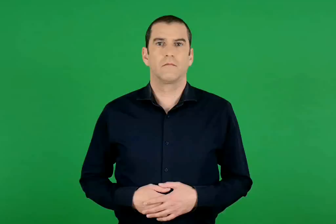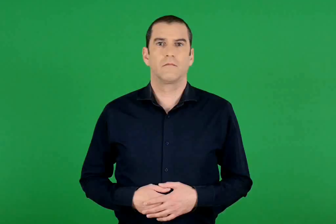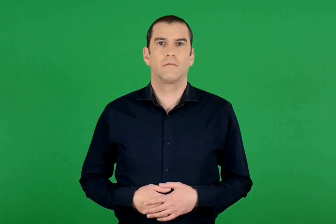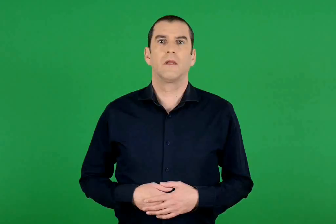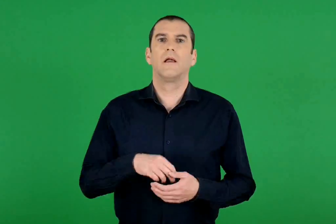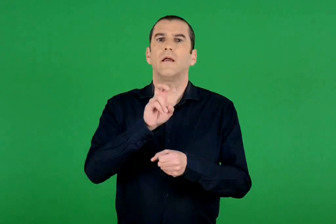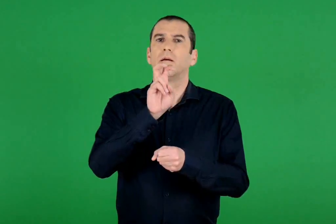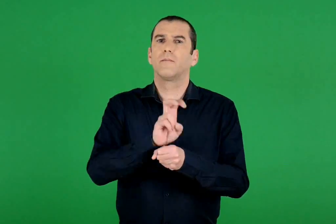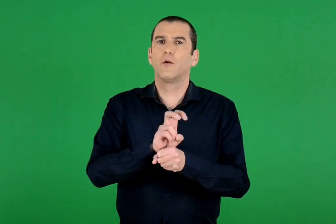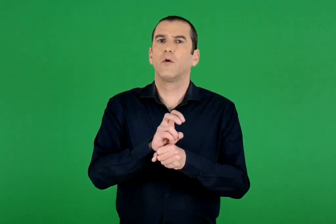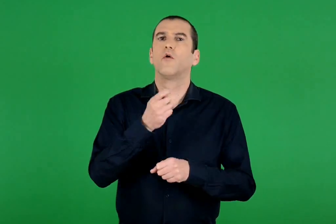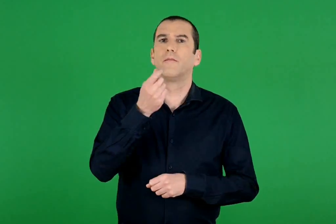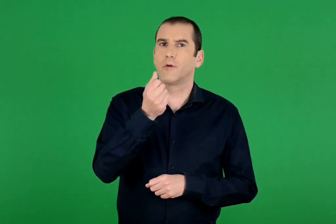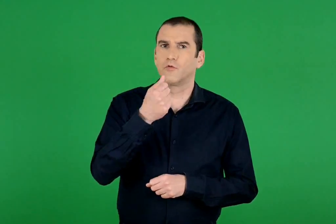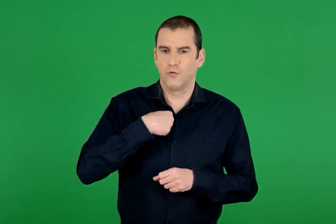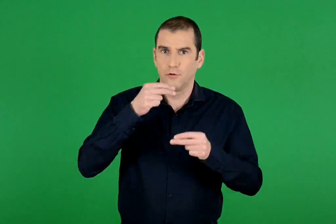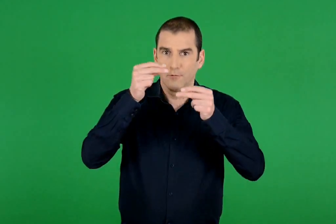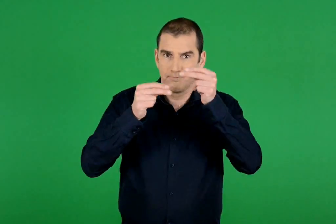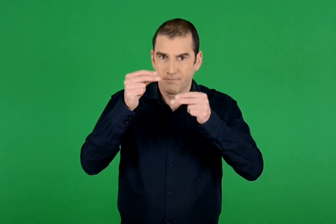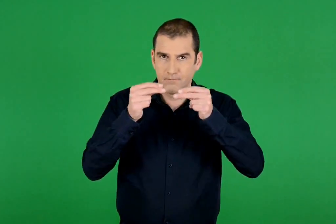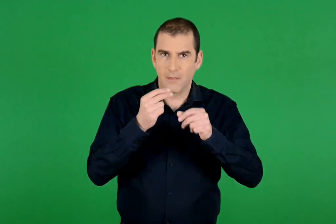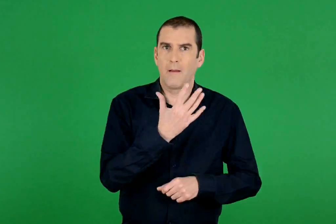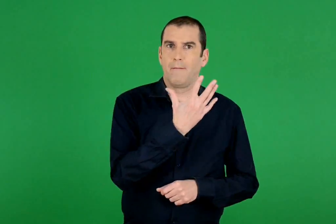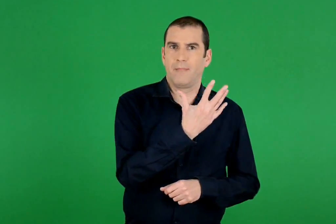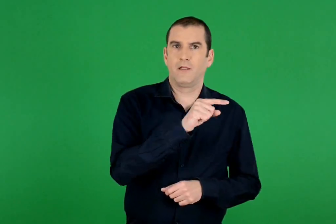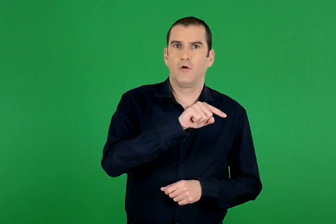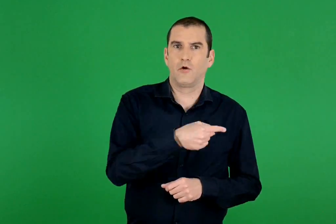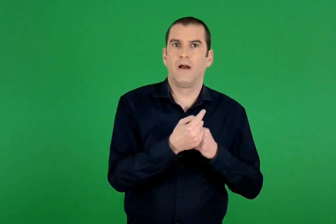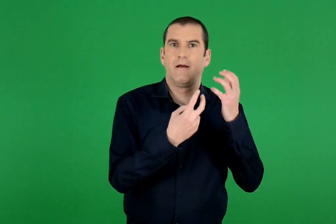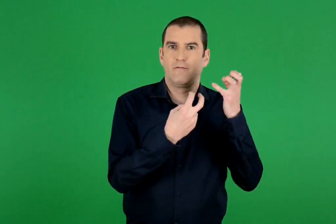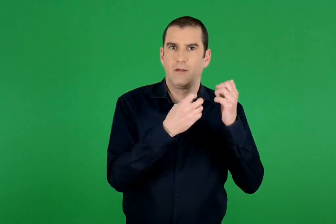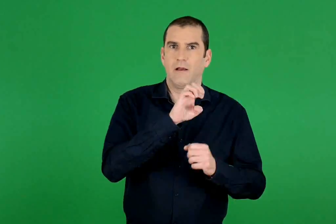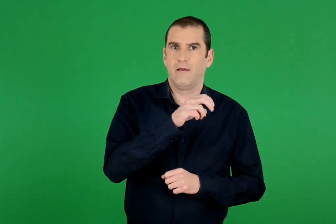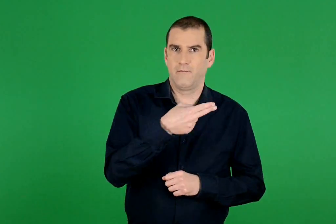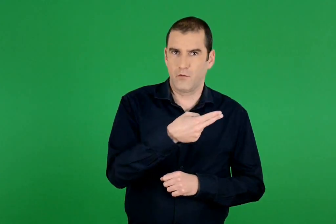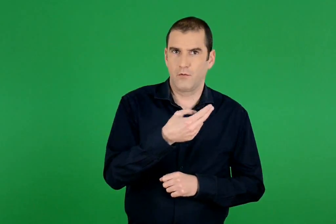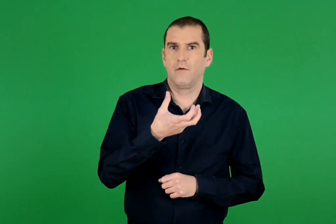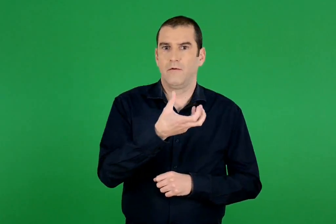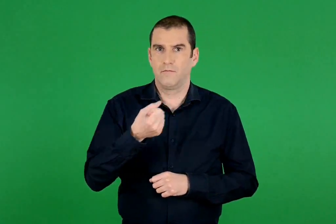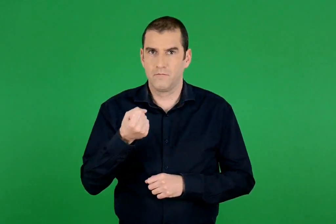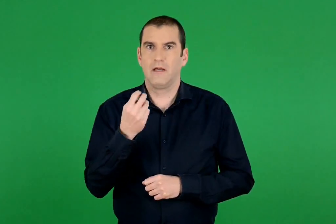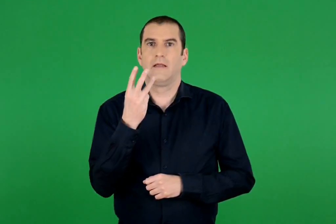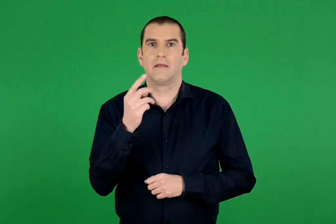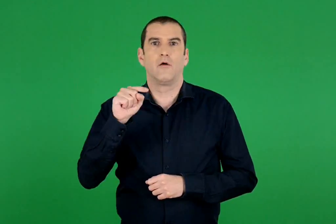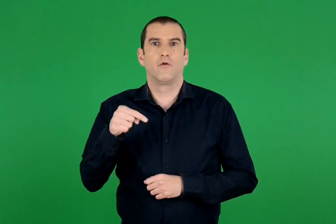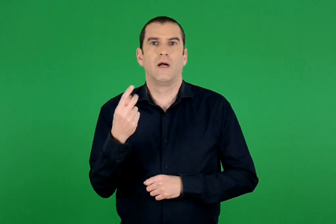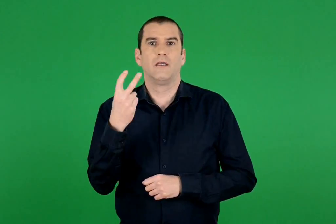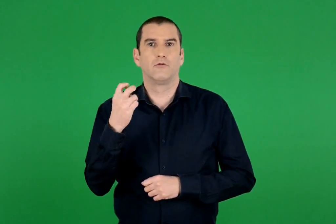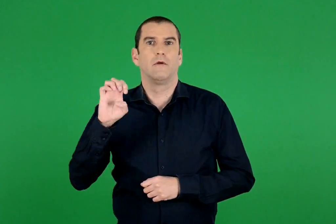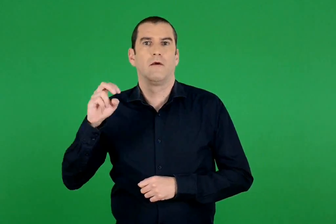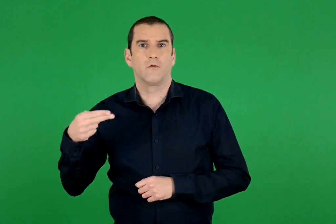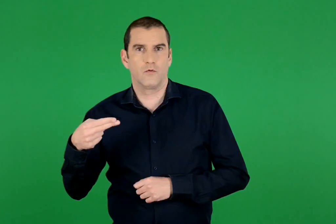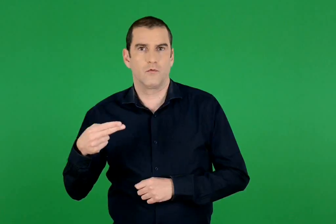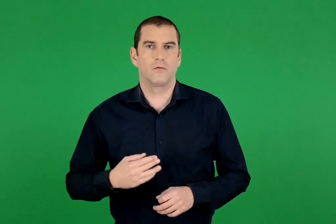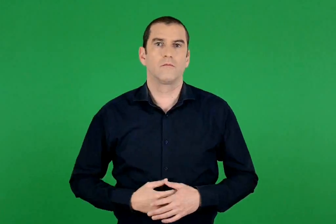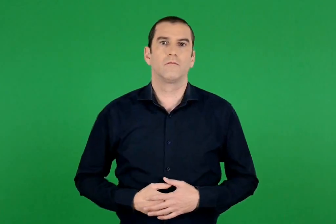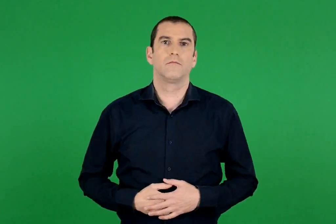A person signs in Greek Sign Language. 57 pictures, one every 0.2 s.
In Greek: υπολογίζω πόσο είναι το υπόλοιπο 5 , 70 ευρώ – 3 , 20 ευρώ
